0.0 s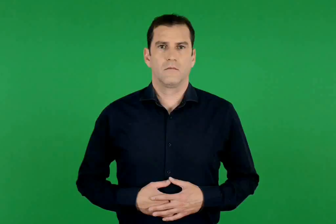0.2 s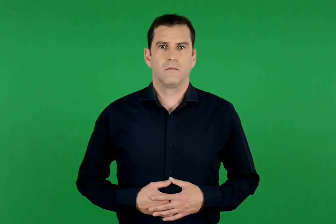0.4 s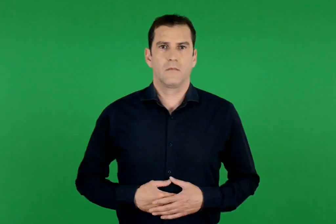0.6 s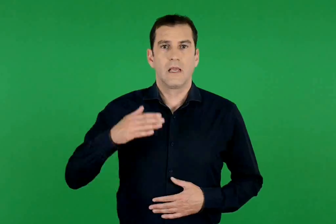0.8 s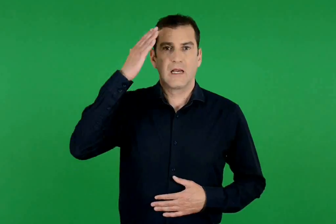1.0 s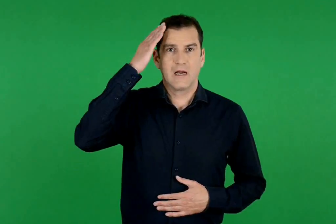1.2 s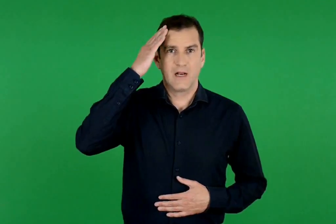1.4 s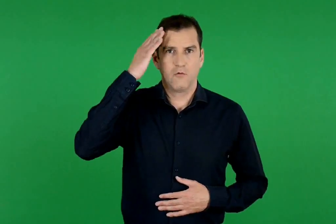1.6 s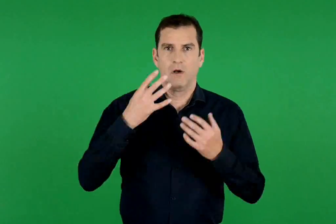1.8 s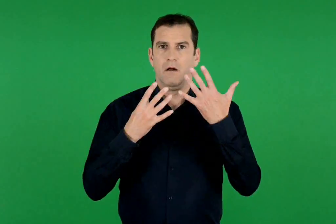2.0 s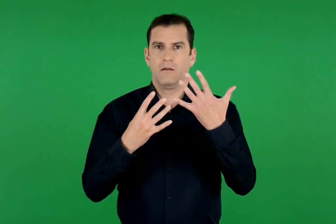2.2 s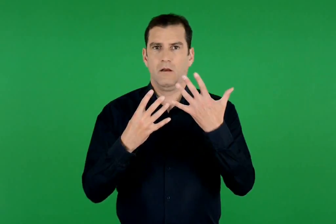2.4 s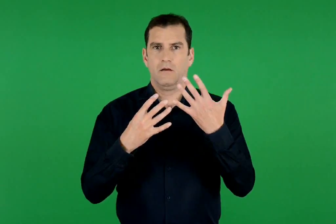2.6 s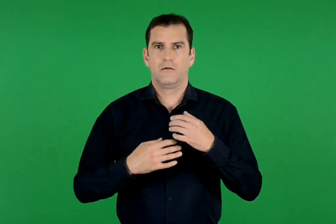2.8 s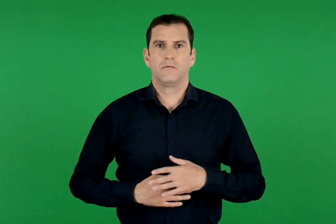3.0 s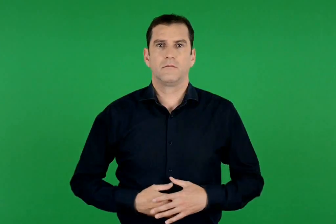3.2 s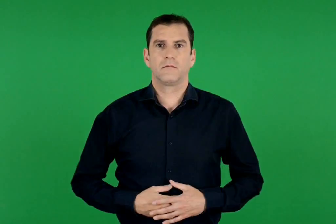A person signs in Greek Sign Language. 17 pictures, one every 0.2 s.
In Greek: κεφάλαιο 9
